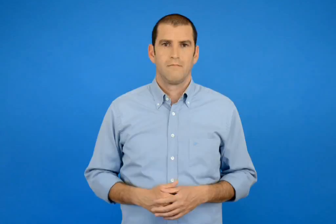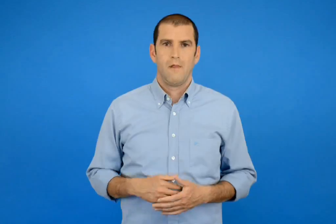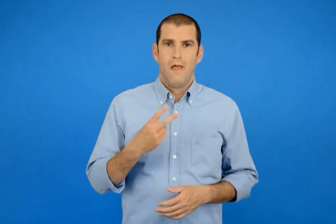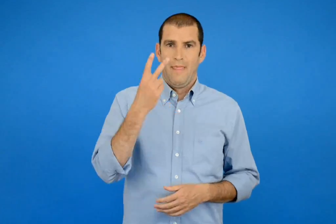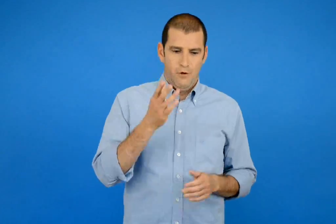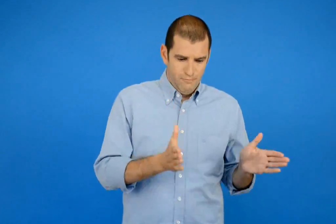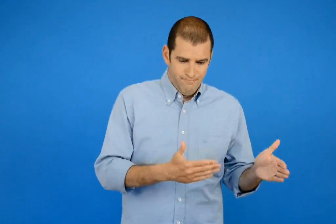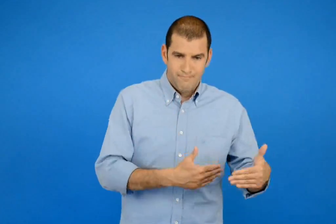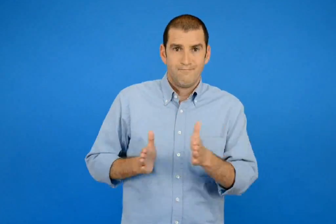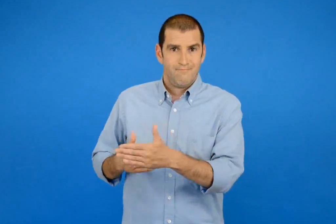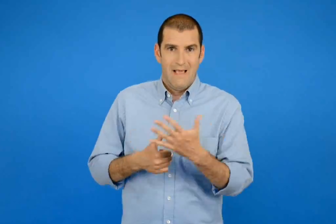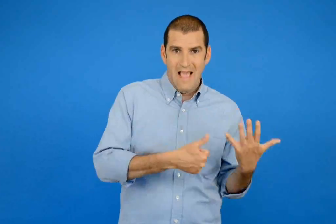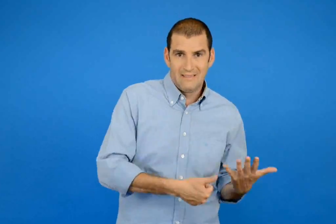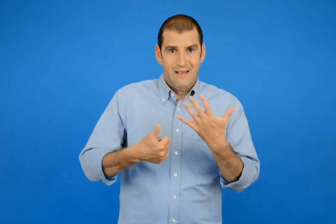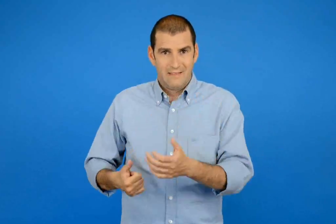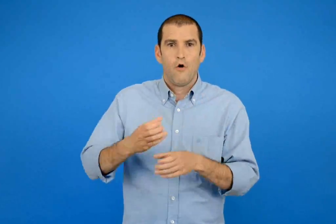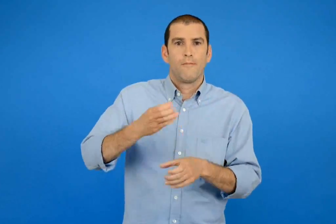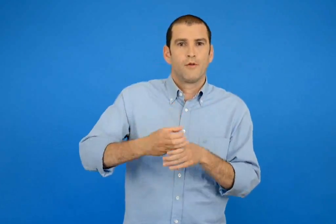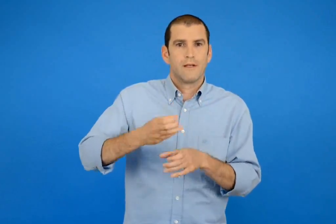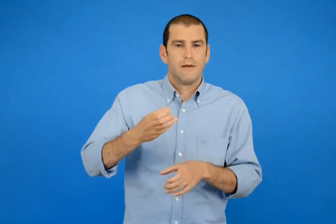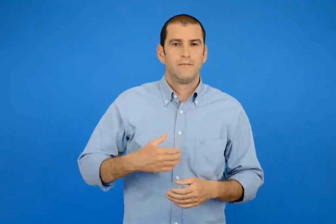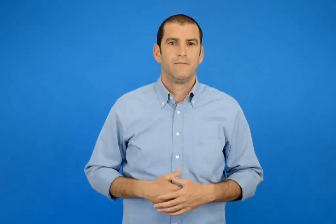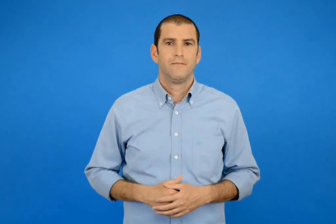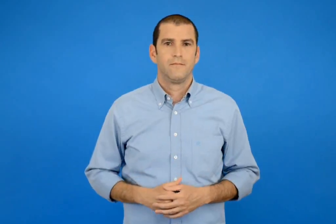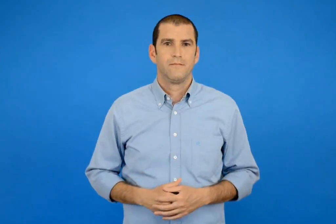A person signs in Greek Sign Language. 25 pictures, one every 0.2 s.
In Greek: 2 εξάδες ποτήρια
